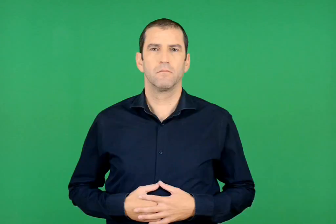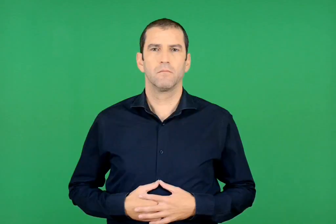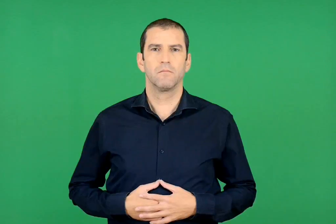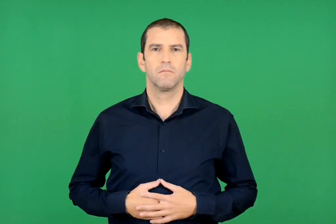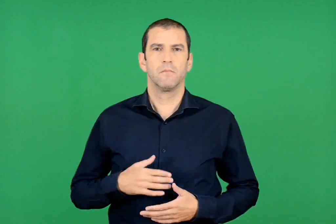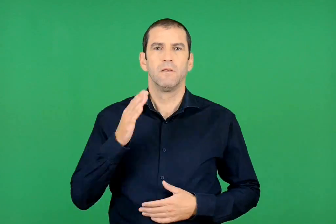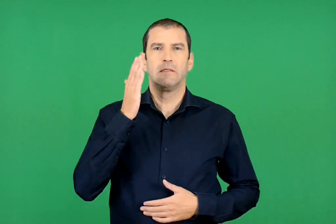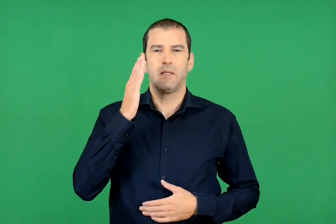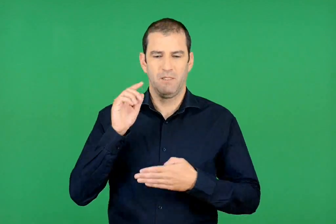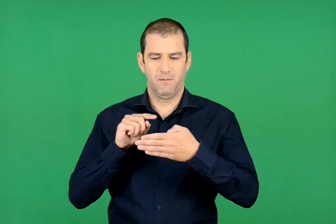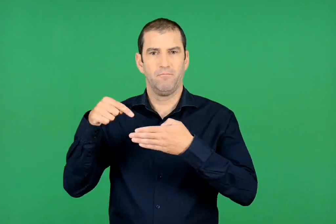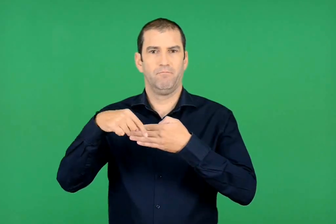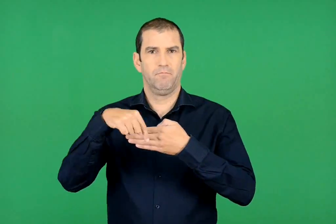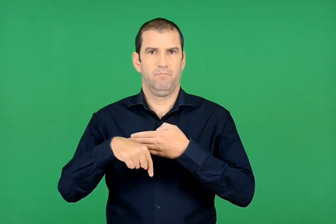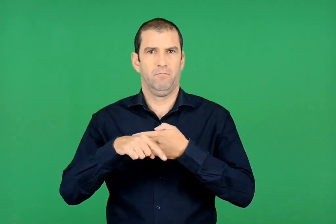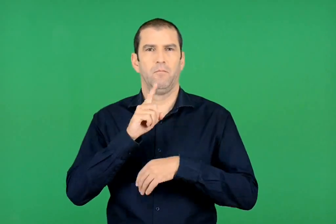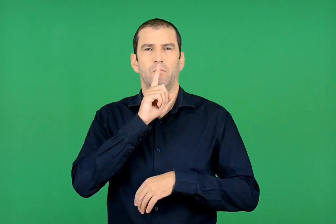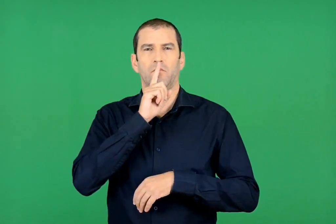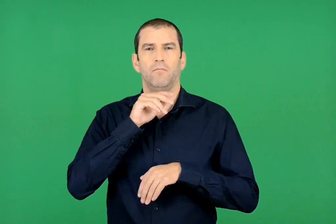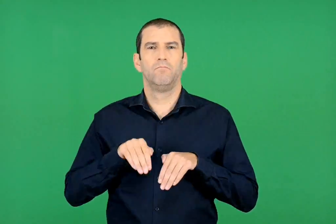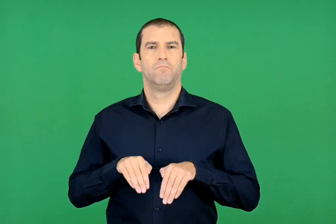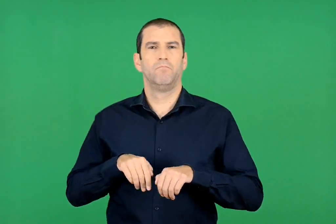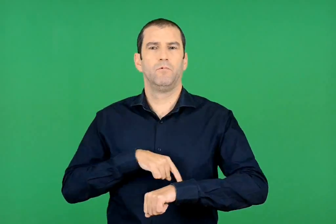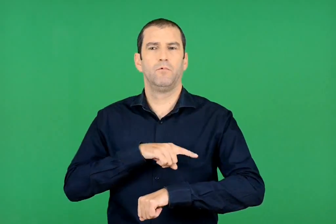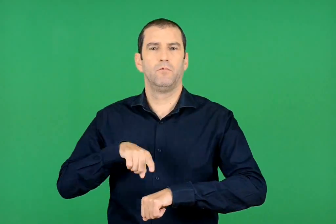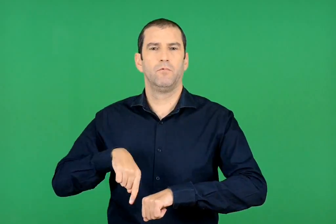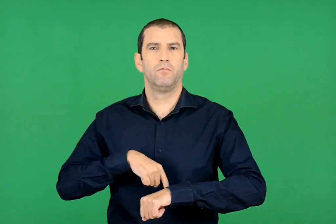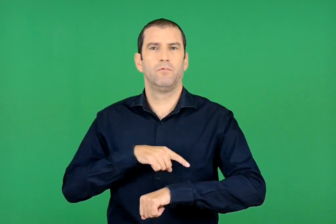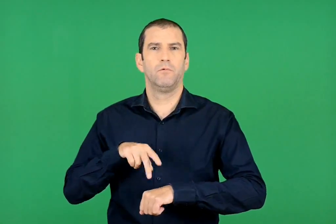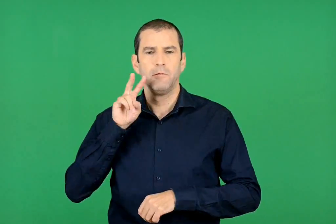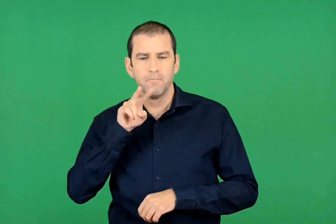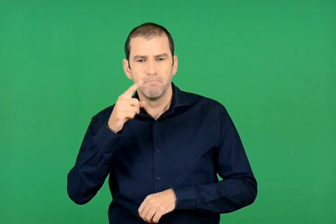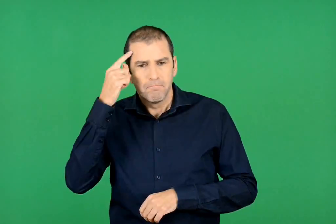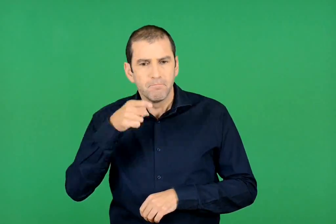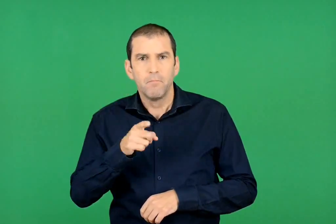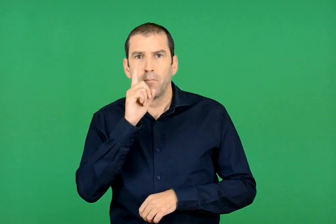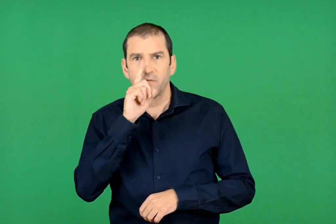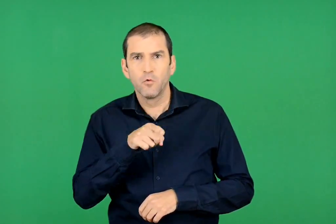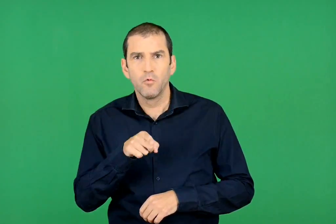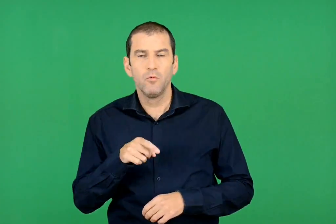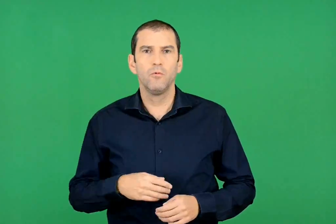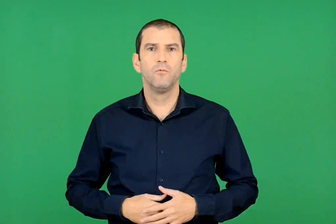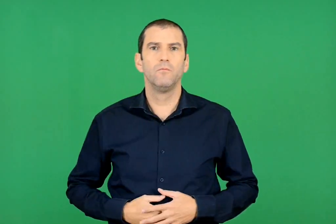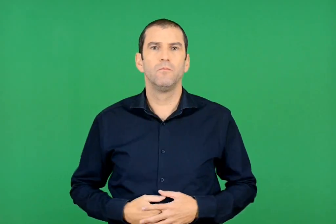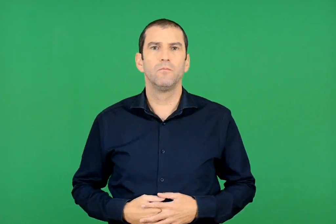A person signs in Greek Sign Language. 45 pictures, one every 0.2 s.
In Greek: αμίλητος , πίσω από το τζάμι , καμιά φορά ακίνητος για ώρες , έμοιαζε ψεύτικος
